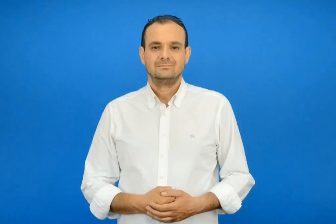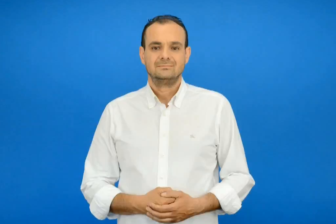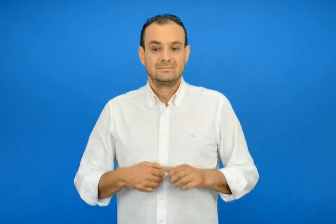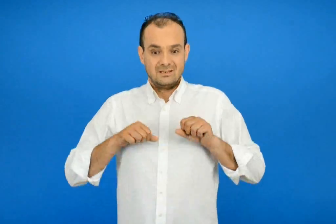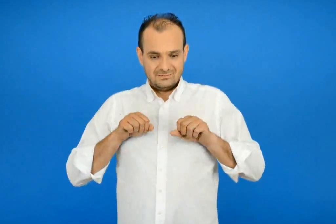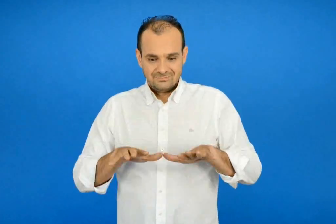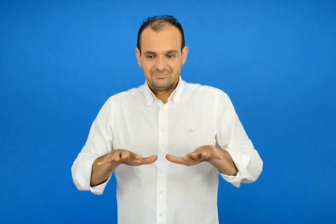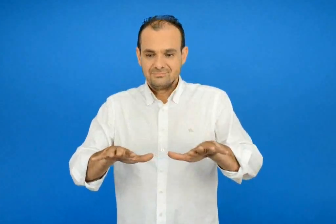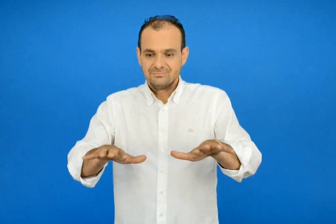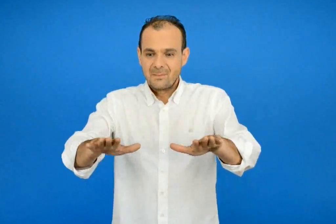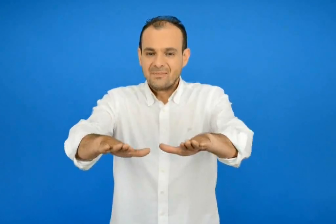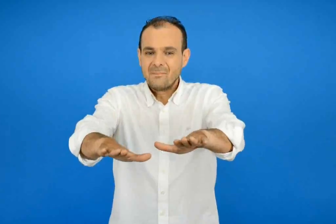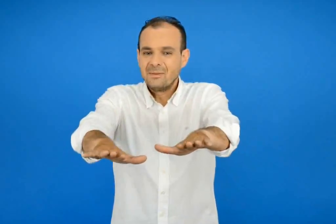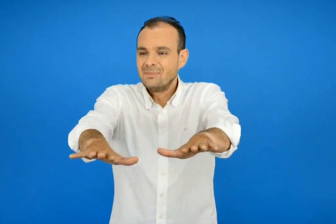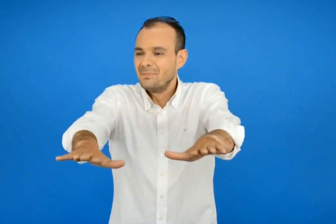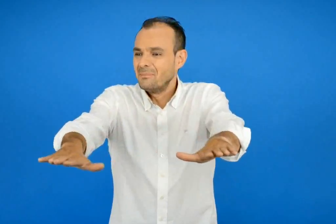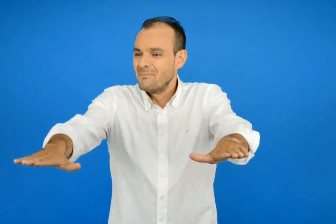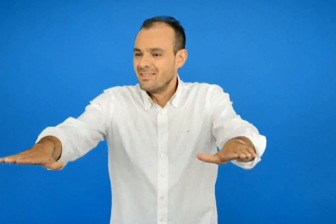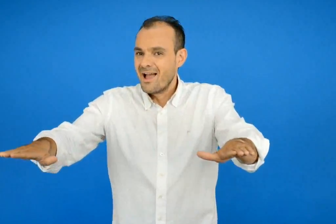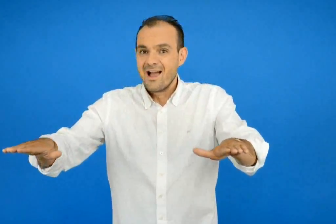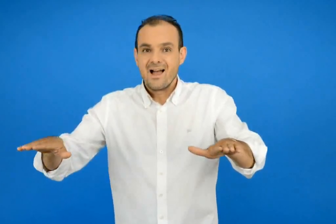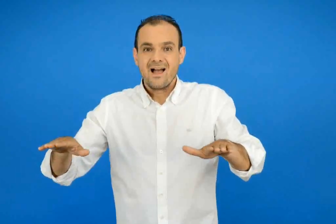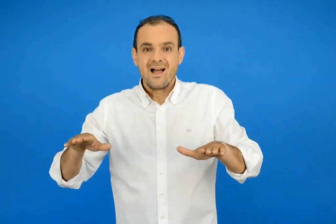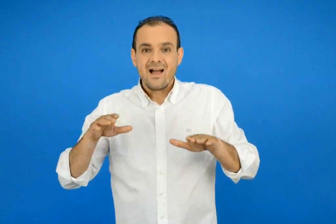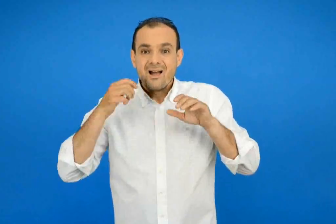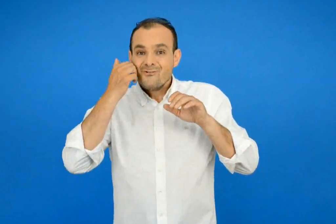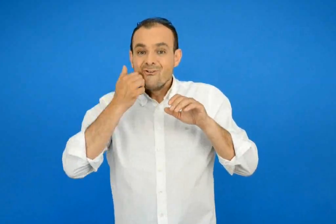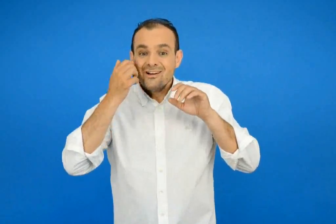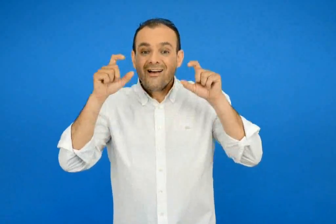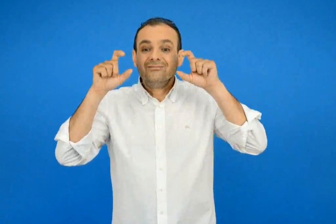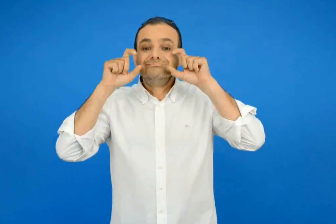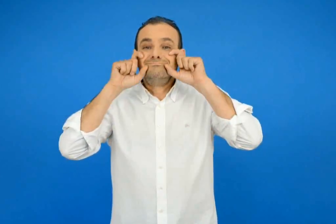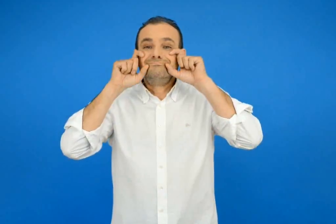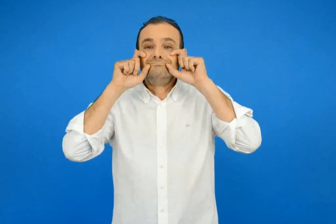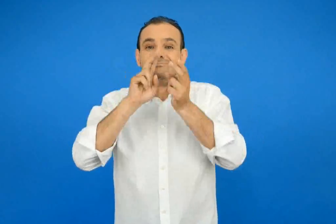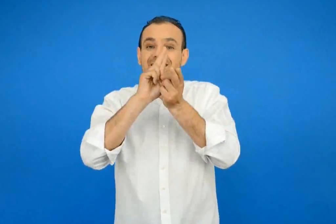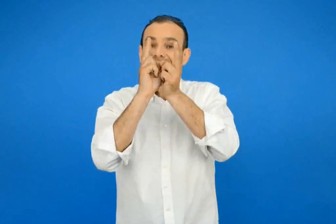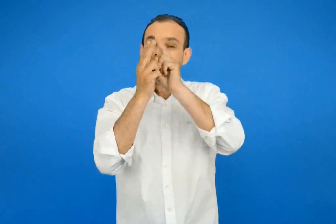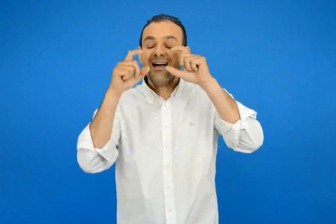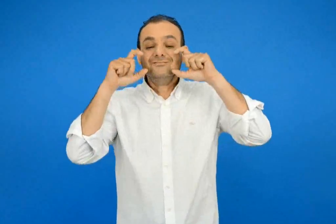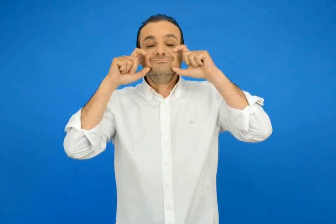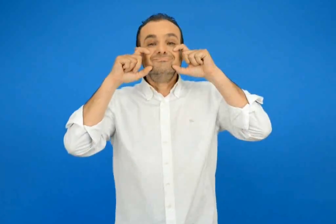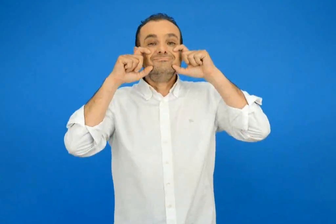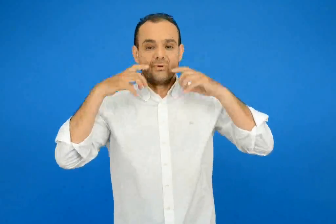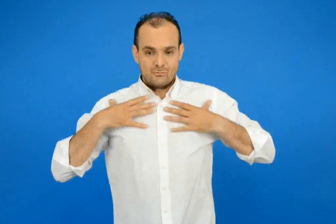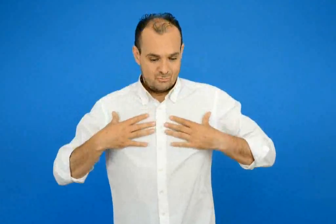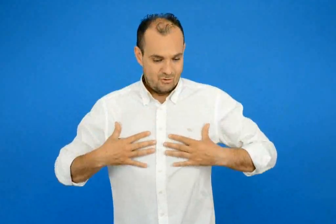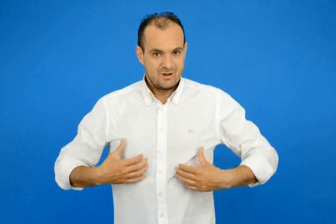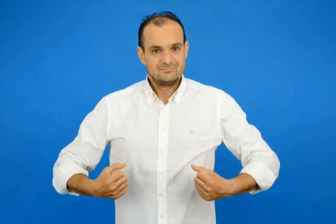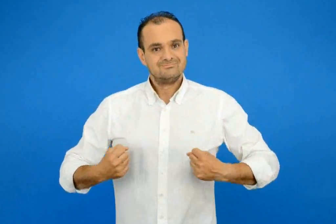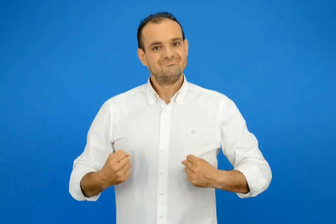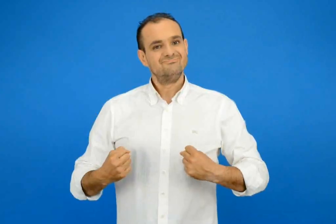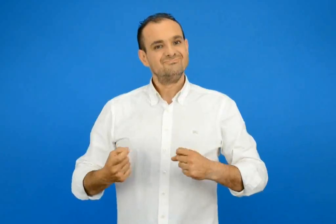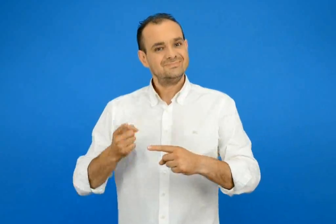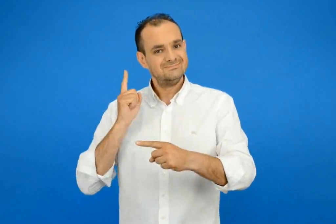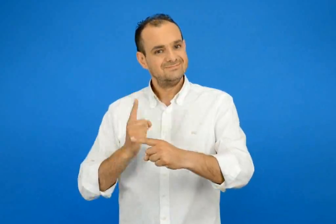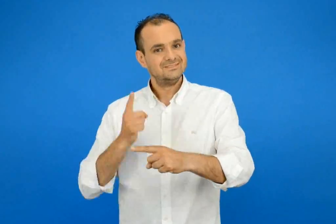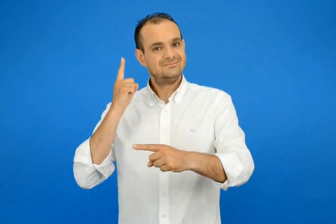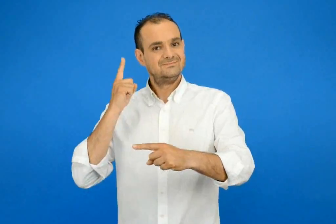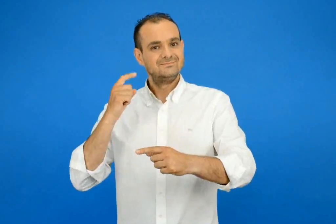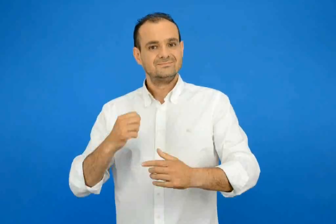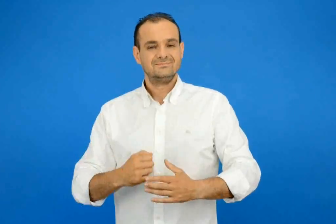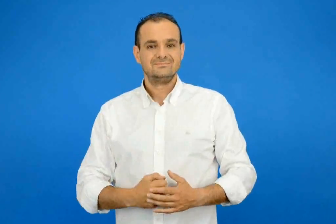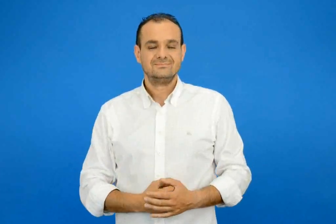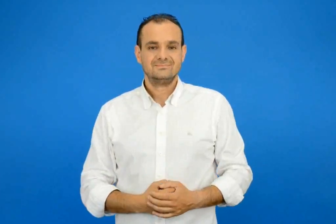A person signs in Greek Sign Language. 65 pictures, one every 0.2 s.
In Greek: έχω και για τα παιδάκια μαγουλά τριανταφυλλένια και κορμιά γερά ατσαλένια
